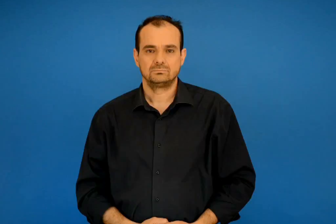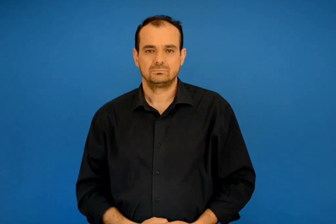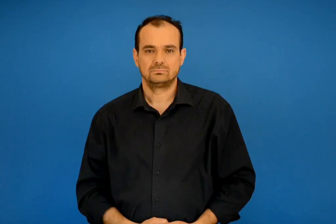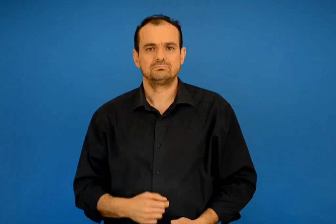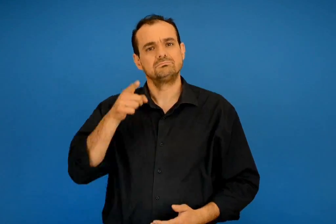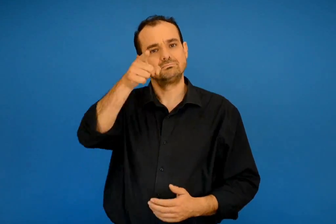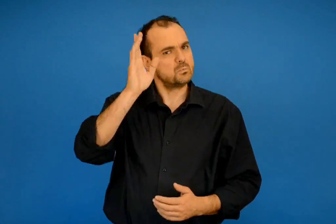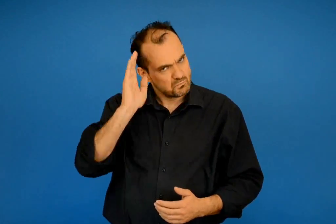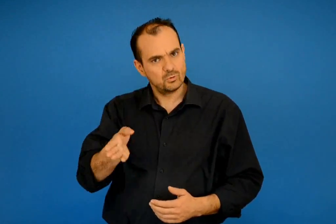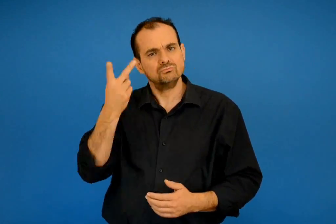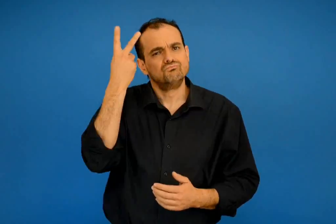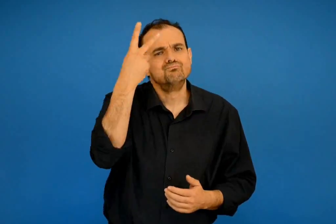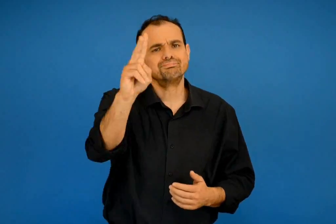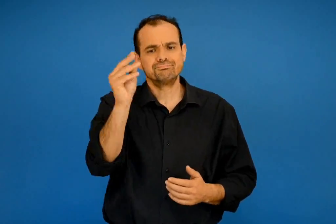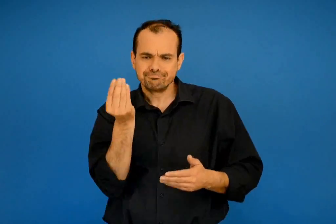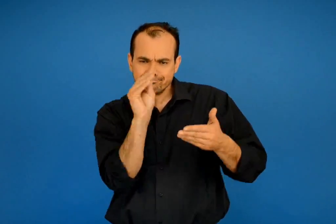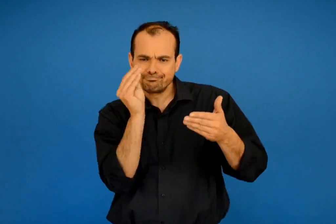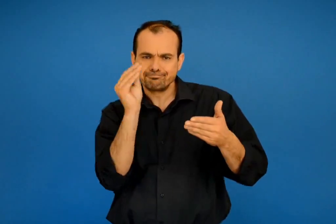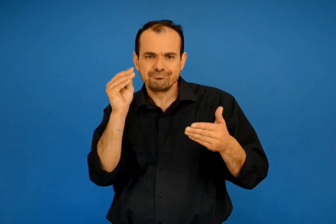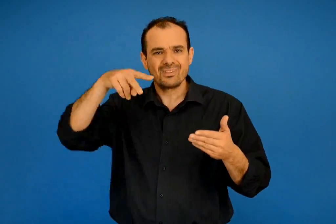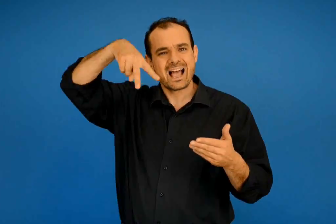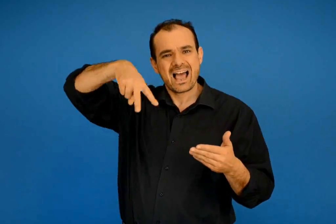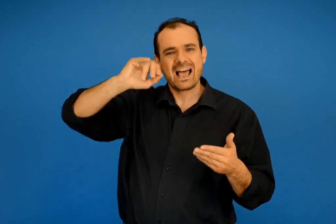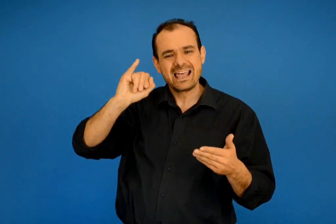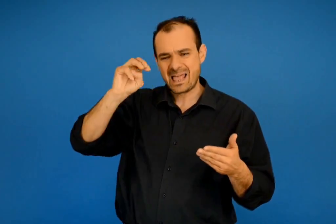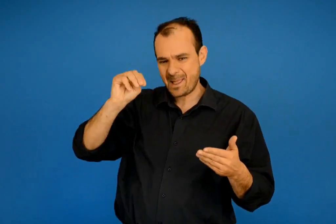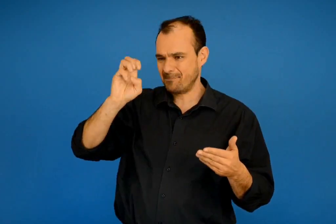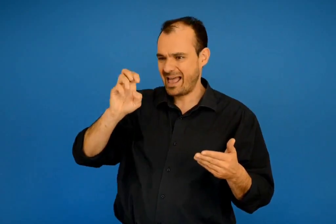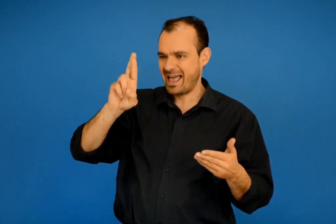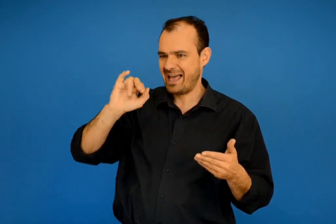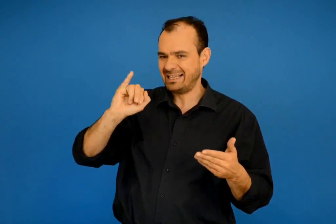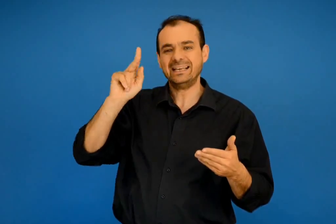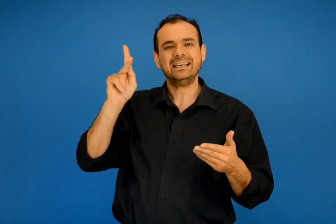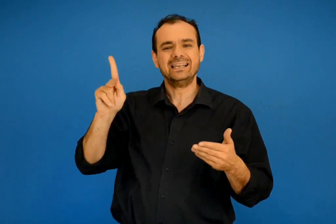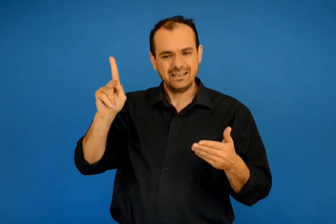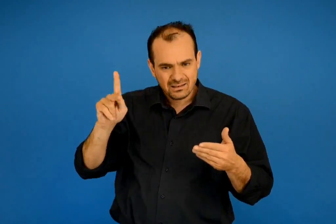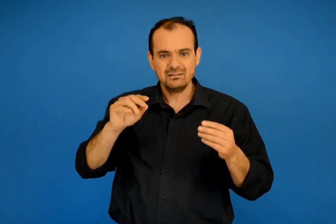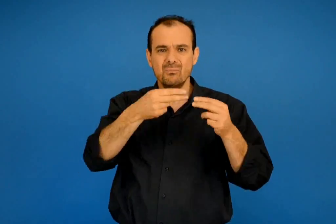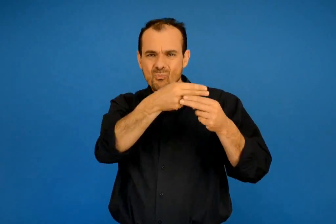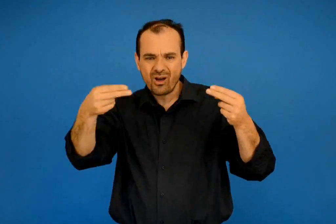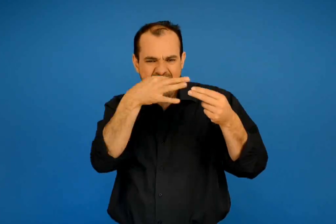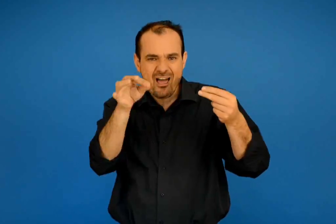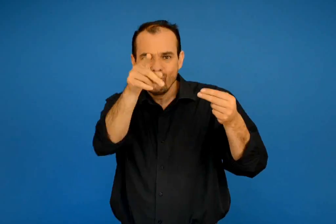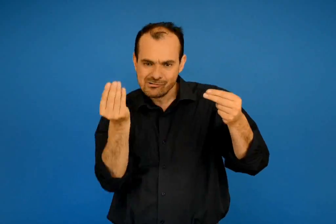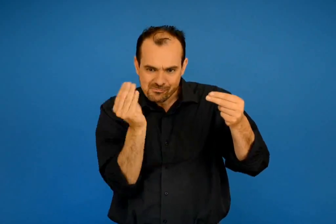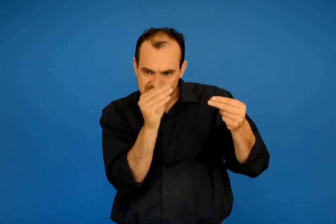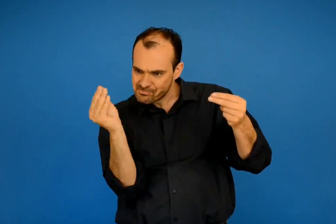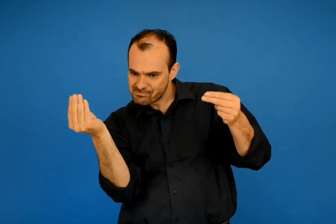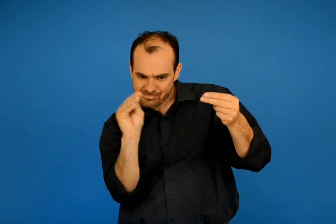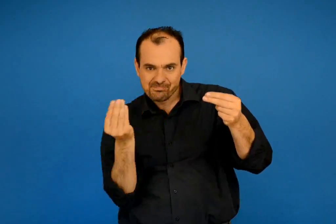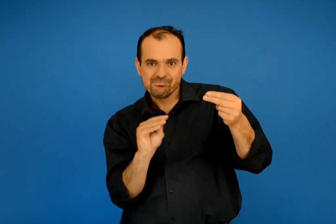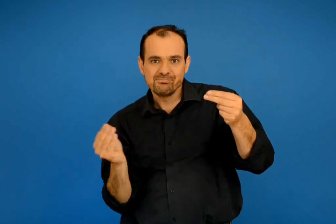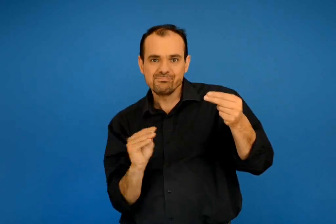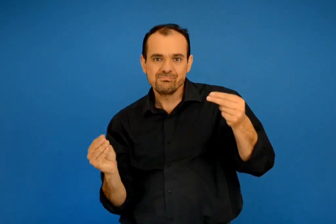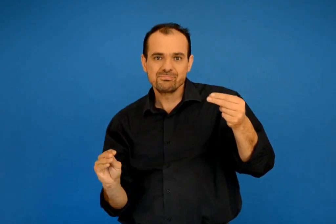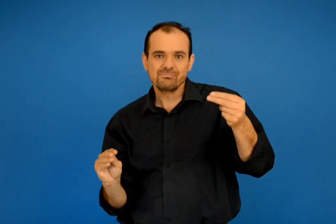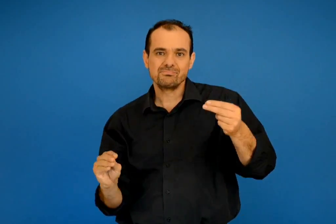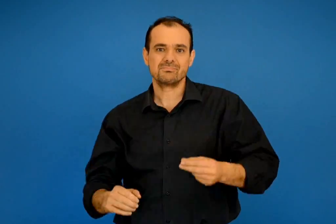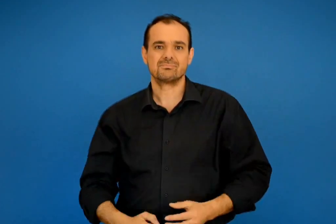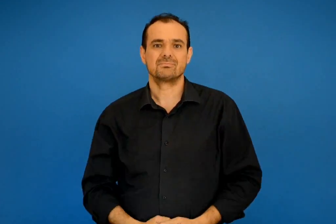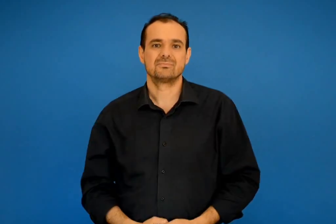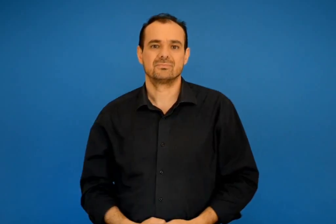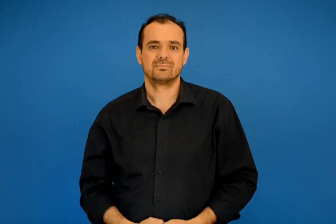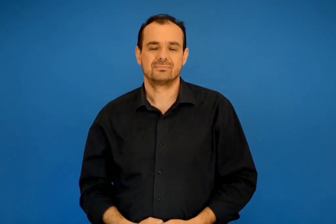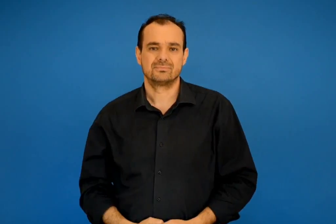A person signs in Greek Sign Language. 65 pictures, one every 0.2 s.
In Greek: μπορείς να φτιάξεις το δικό σου λιμερικ αρκεί να παρατηρήσεις τον πίνακα και να συμπληρώσεις τις φράσεις
